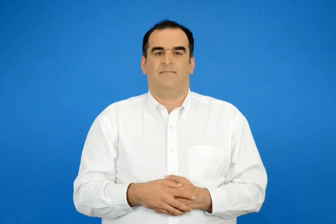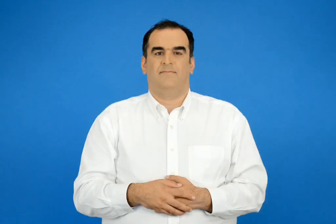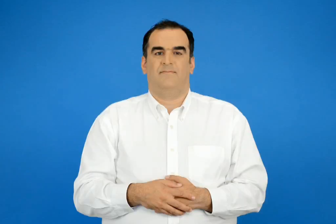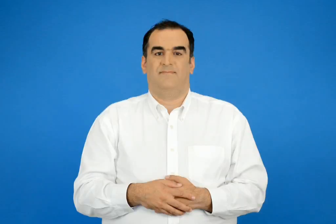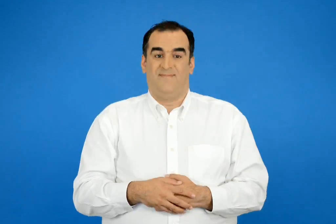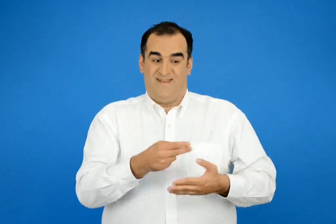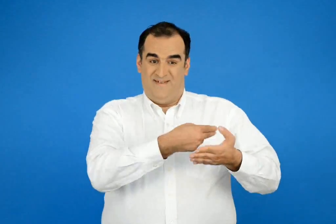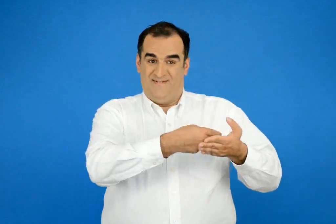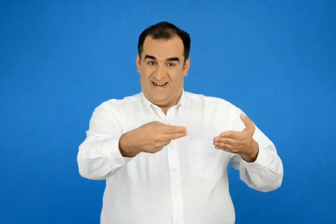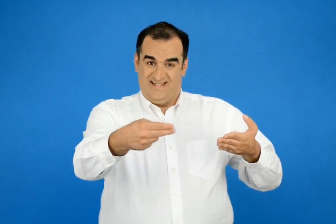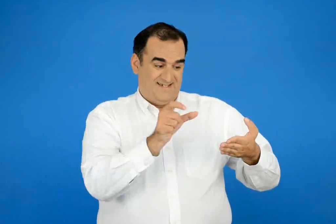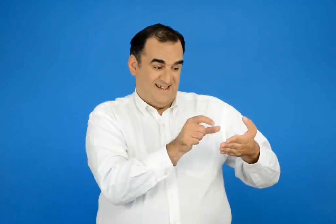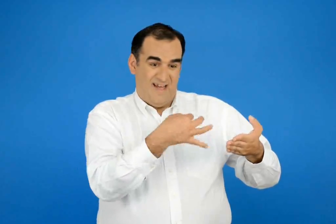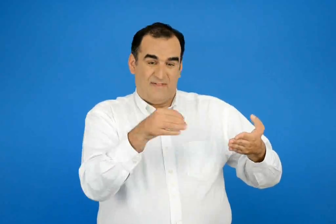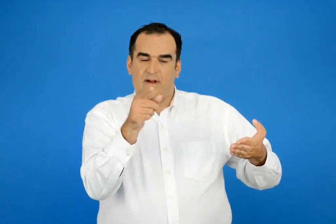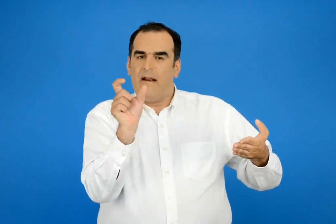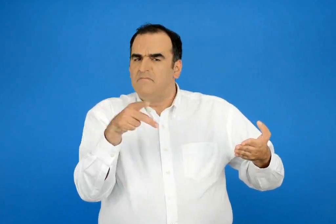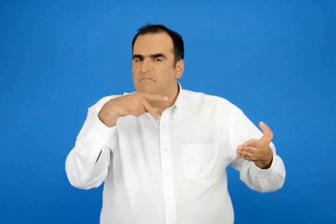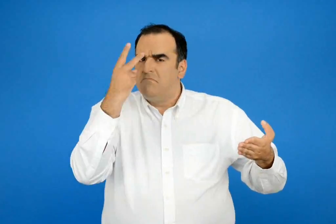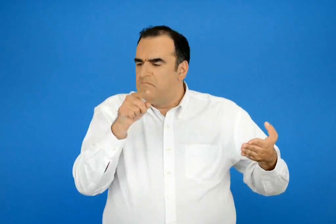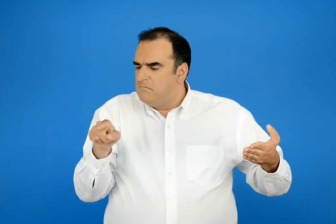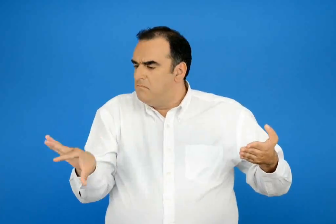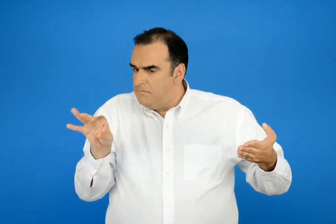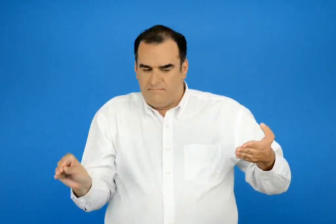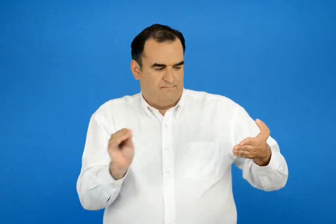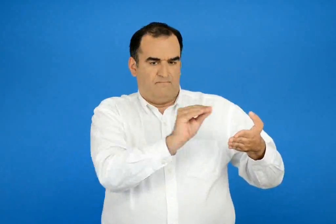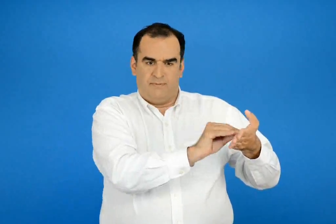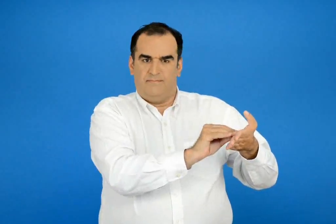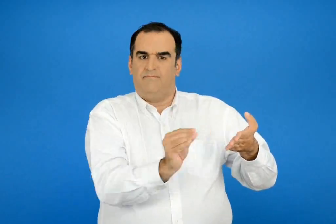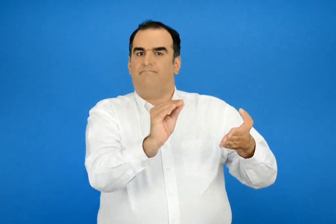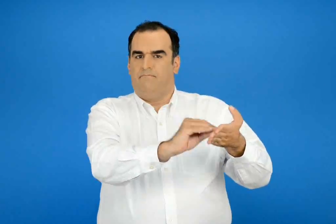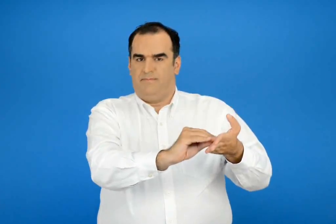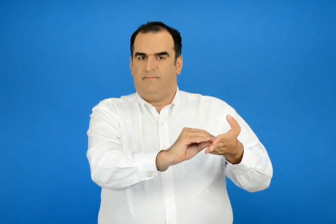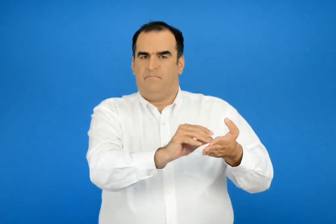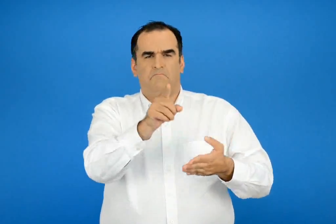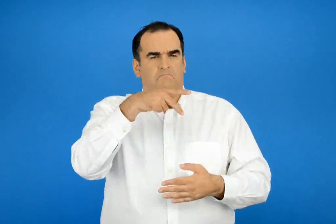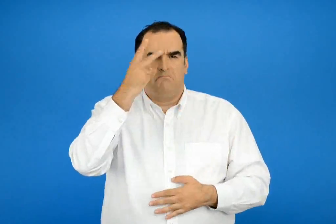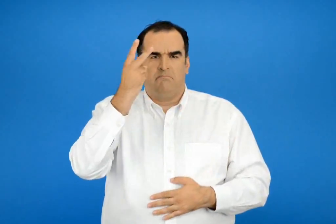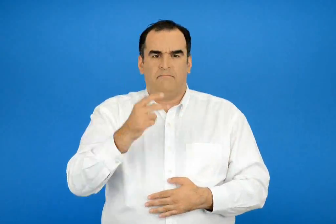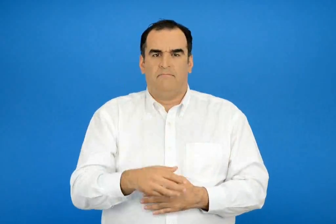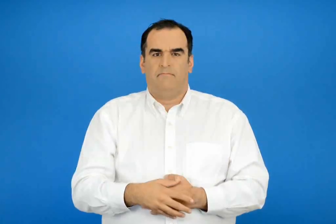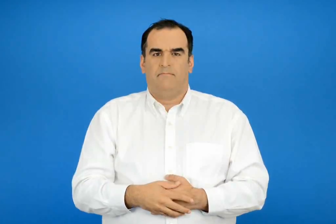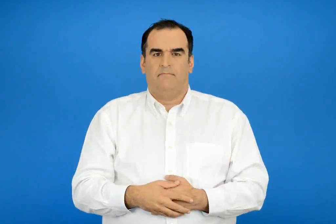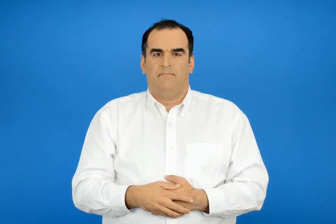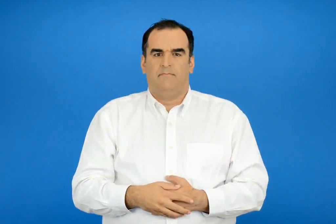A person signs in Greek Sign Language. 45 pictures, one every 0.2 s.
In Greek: αντίγραψε στο τετράδιο σου τα ρήματα βάζοντας τα σε αλφαβητική σειρά
